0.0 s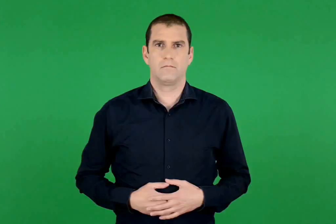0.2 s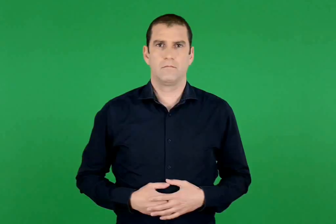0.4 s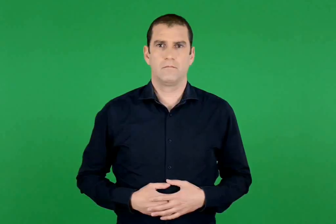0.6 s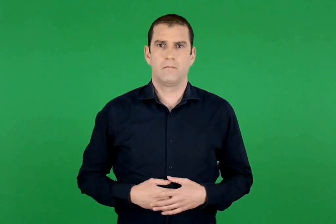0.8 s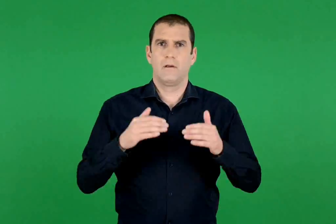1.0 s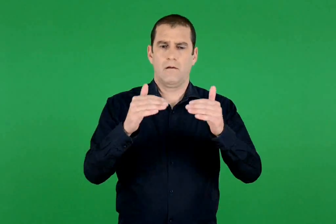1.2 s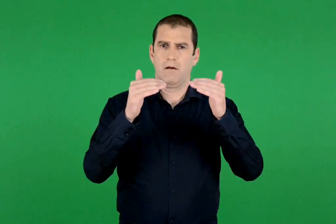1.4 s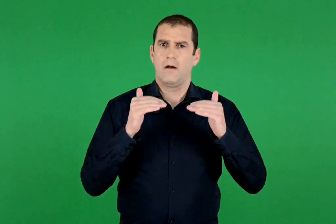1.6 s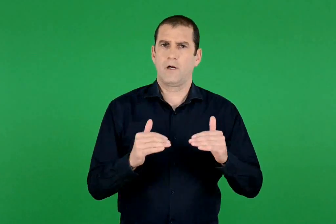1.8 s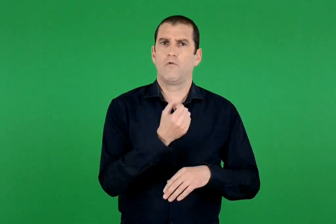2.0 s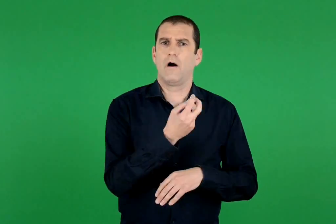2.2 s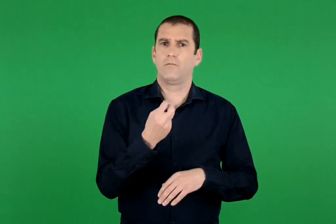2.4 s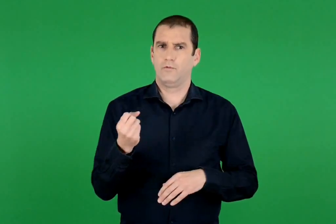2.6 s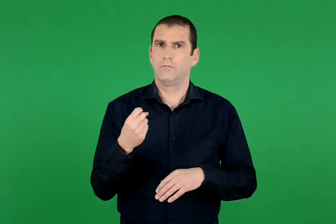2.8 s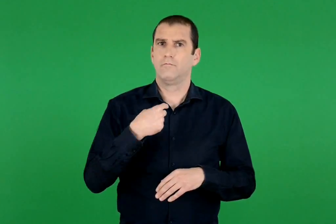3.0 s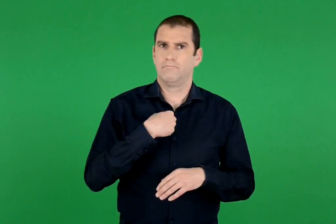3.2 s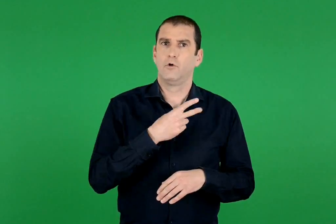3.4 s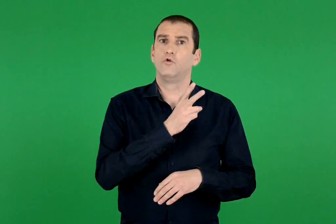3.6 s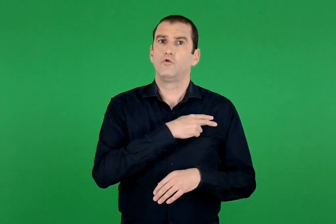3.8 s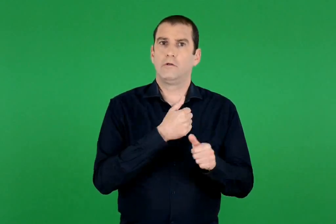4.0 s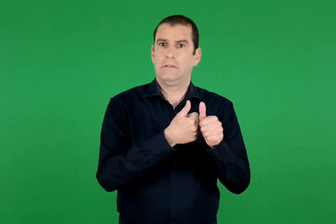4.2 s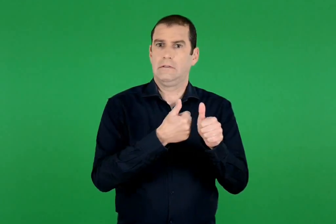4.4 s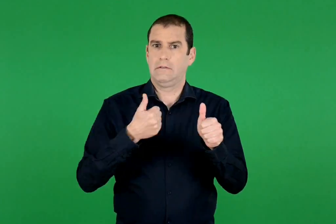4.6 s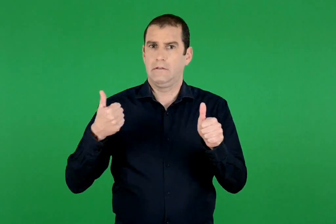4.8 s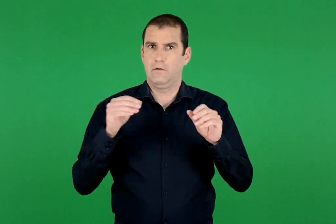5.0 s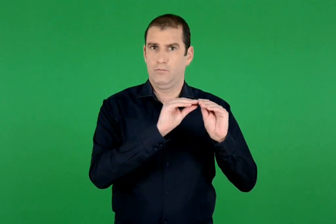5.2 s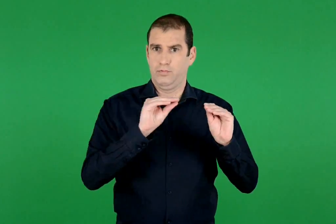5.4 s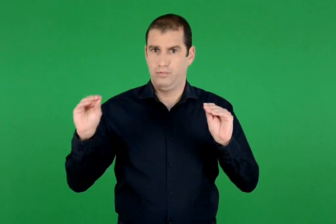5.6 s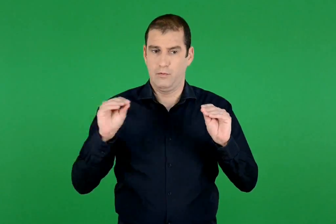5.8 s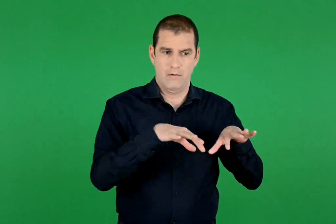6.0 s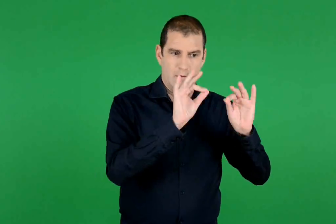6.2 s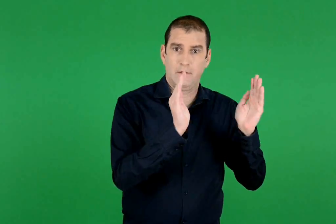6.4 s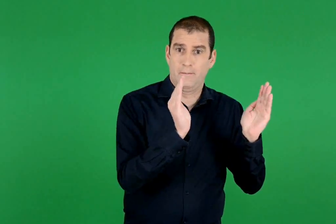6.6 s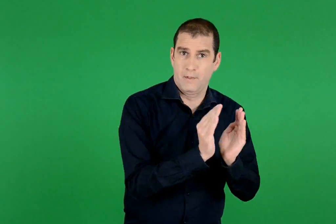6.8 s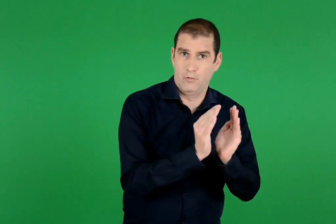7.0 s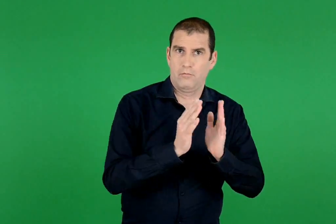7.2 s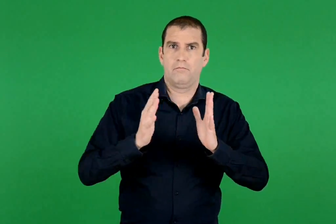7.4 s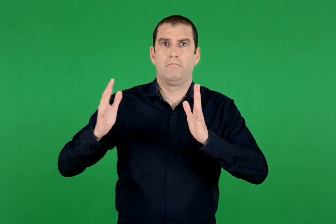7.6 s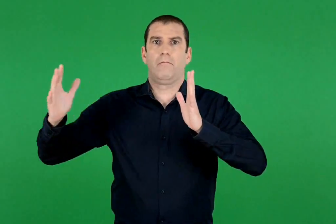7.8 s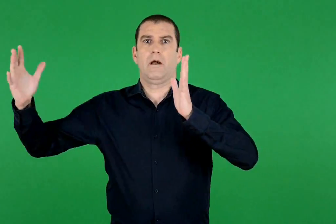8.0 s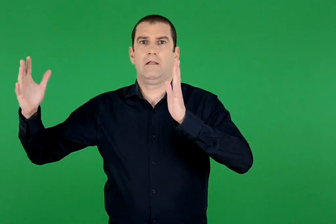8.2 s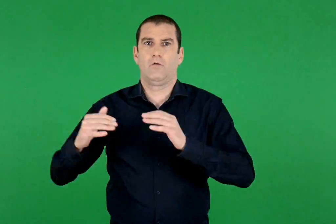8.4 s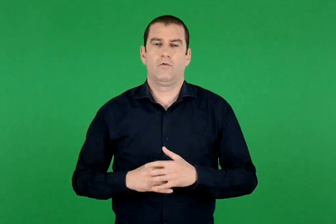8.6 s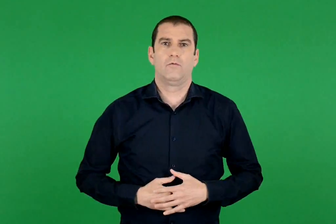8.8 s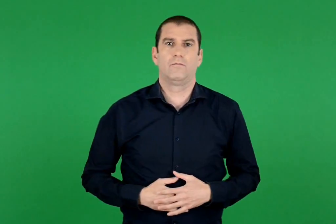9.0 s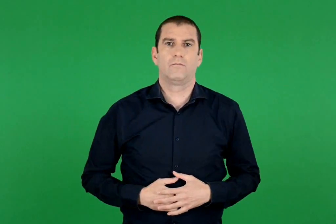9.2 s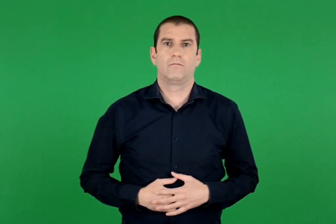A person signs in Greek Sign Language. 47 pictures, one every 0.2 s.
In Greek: βάζω τους παρακάτω αριθμούς στη σωστή σειρά , από τον μικρότερο στον μεγαλύτερο
